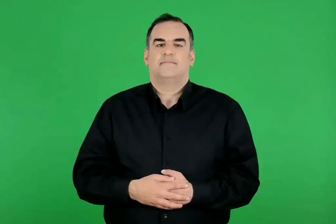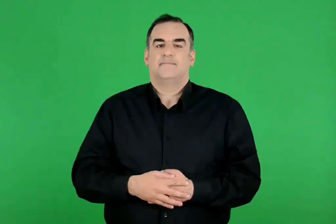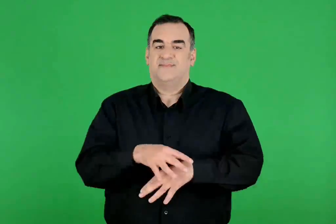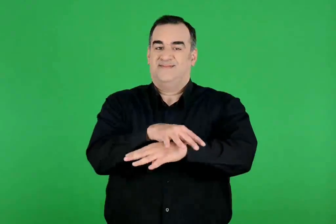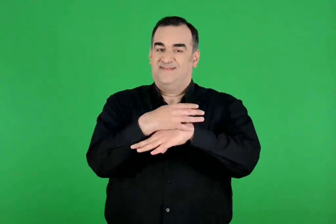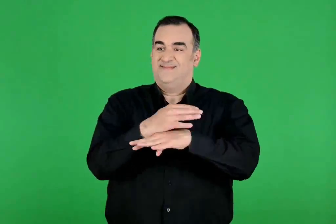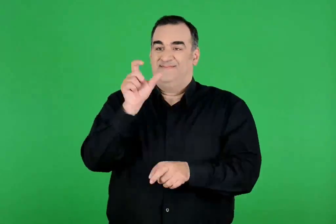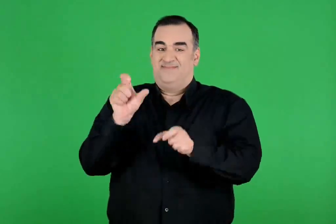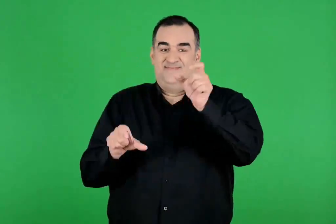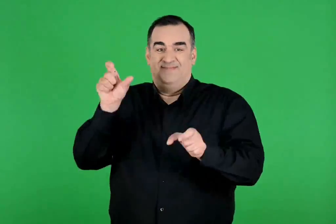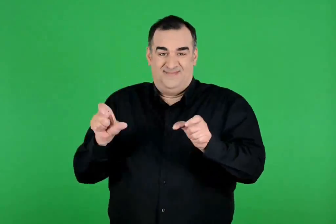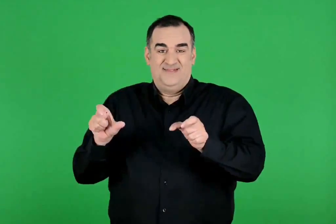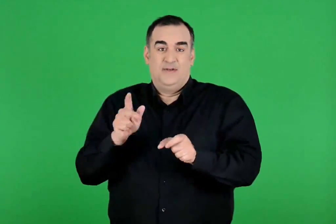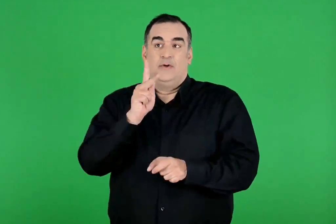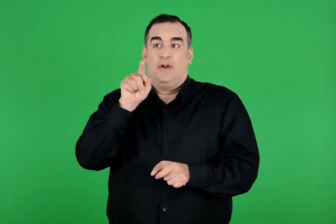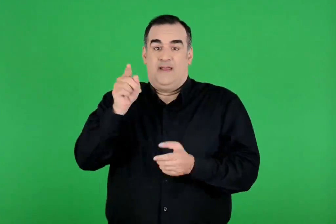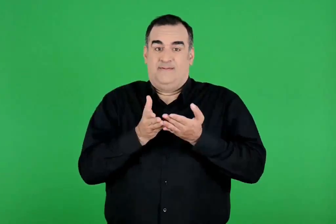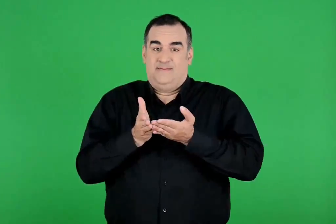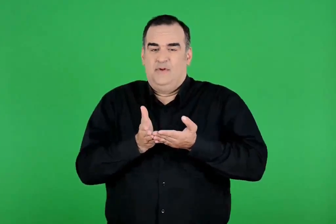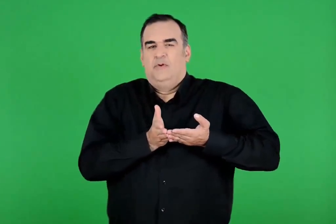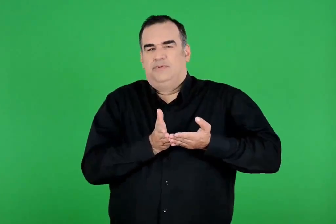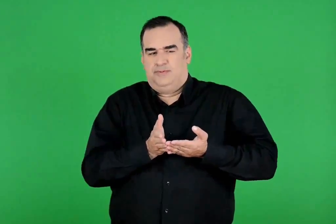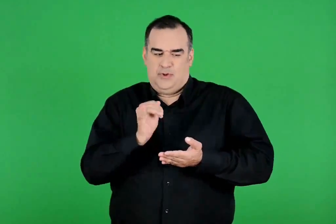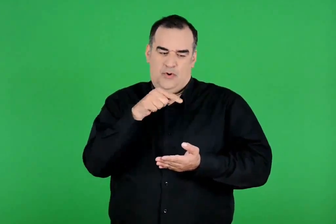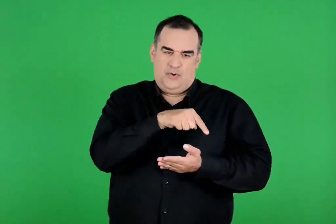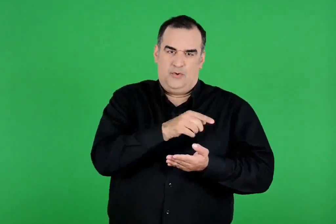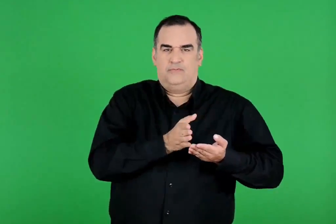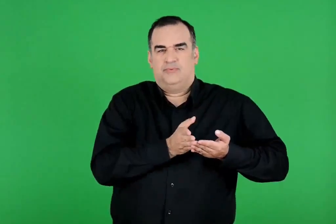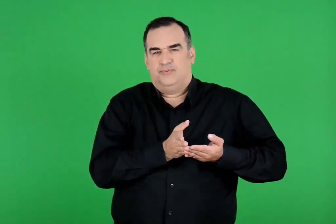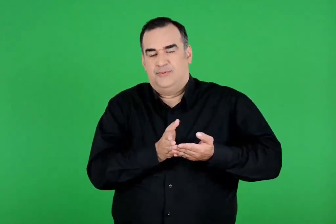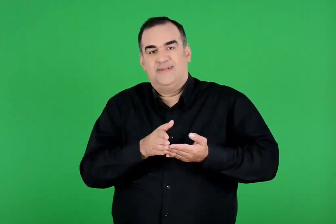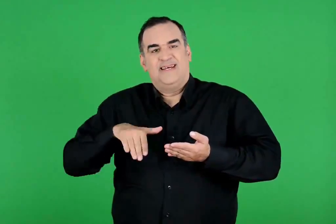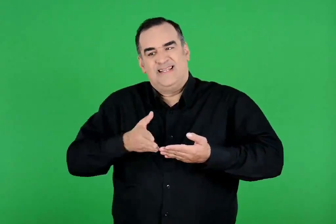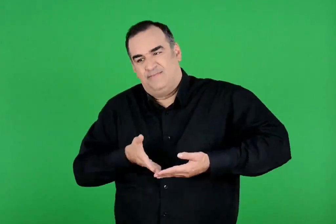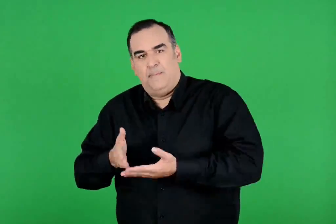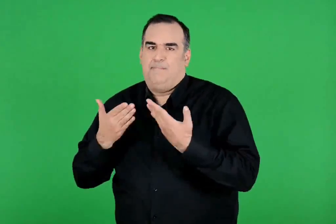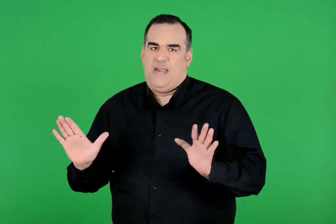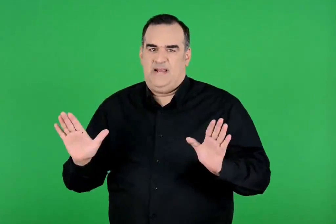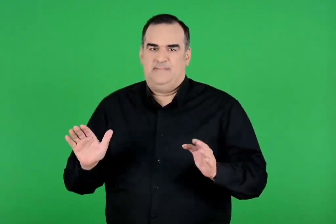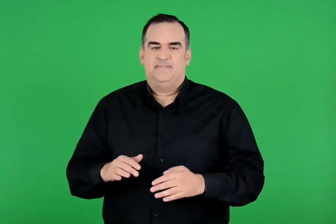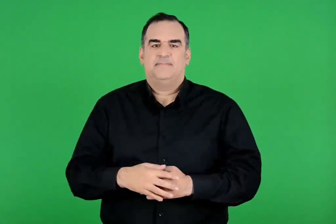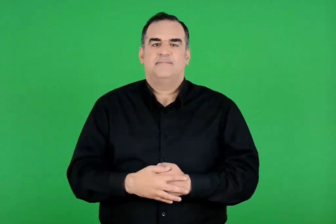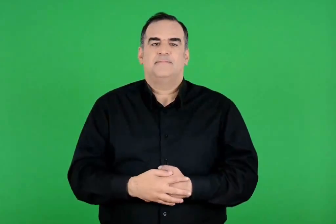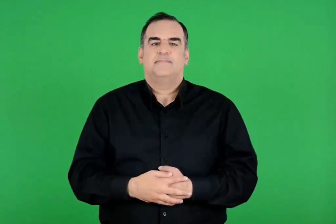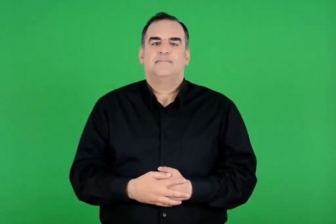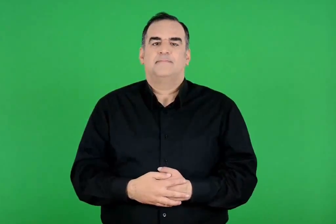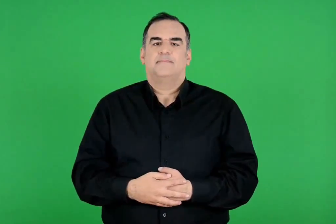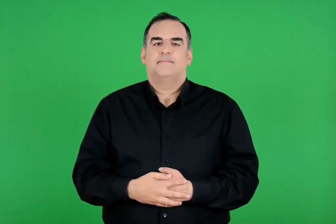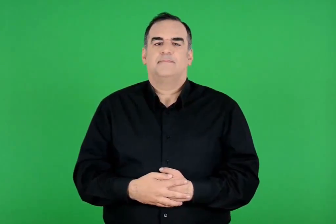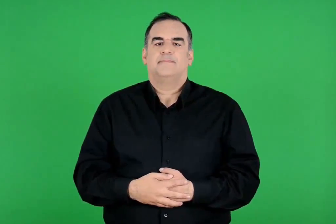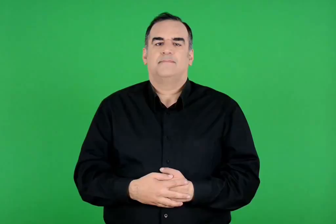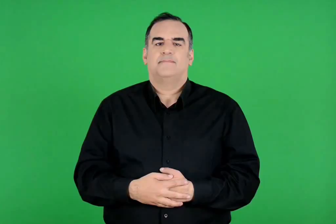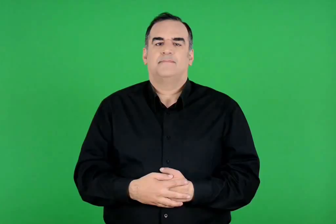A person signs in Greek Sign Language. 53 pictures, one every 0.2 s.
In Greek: για να φτάσουν οι αργοναύτες από την κολχίδα στην ιωλκό , περιπλανήθηκαν αρκετά στη θάλασσα. πέρασαν κι από την κρήτη
